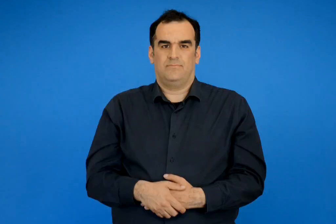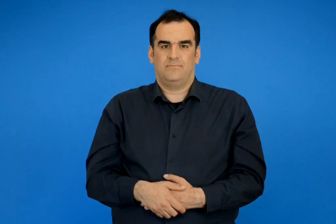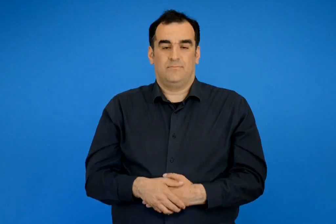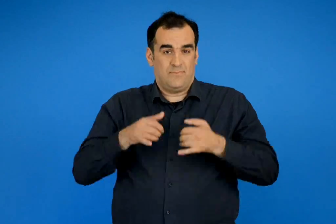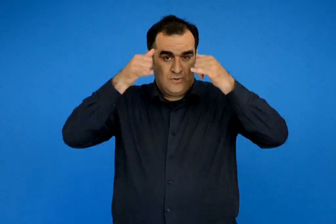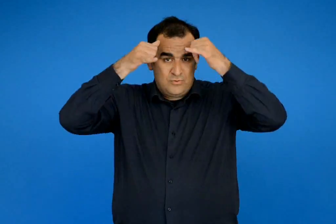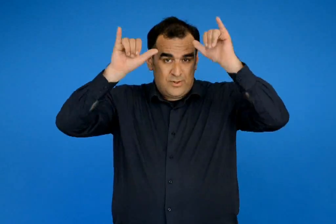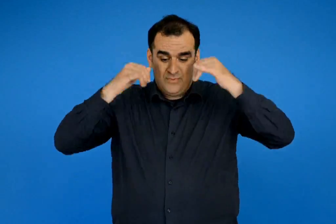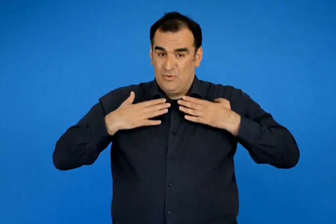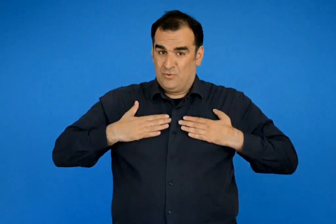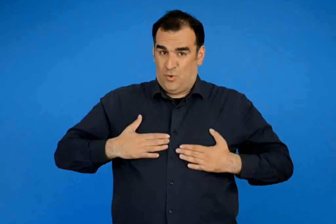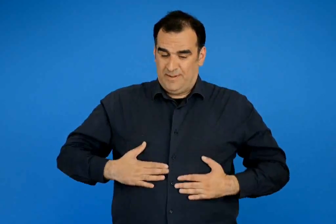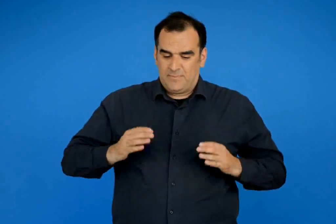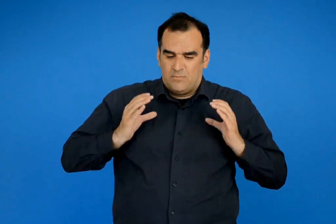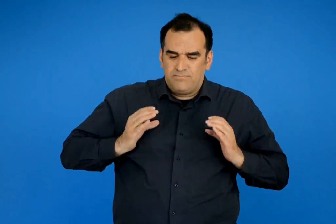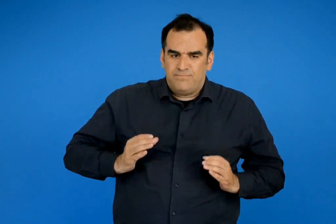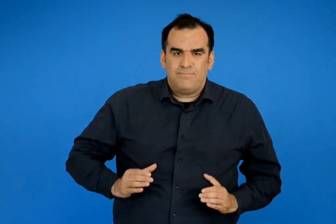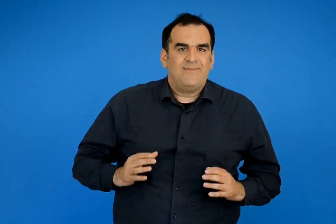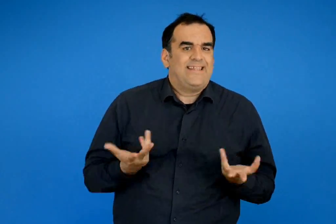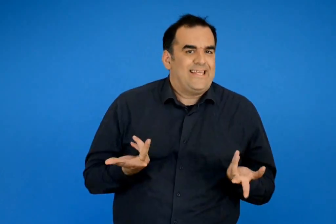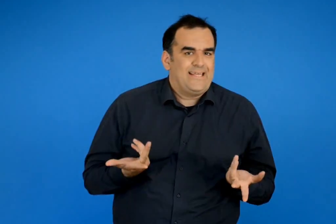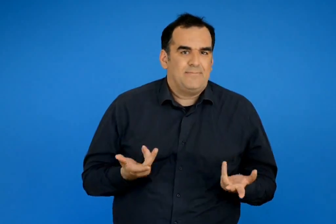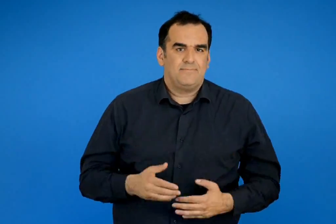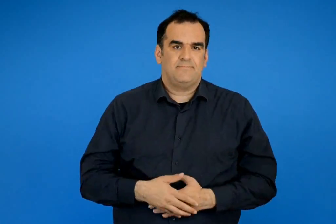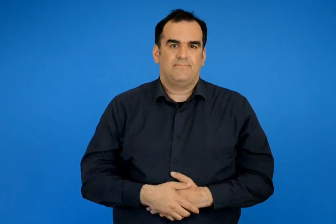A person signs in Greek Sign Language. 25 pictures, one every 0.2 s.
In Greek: με τι καλύπτεται το σώμα των ζωών
